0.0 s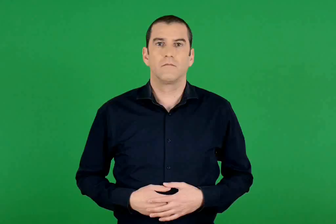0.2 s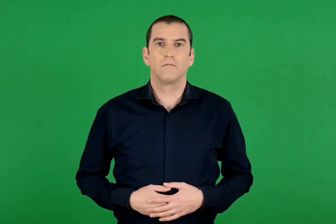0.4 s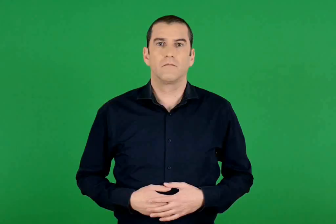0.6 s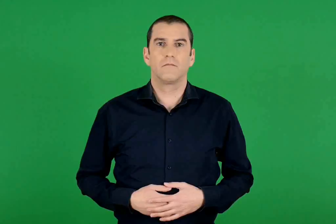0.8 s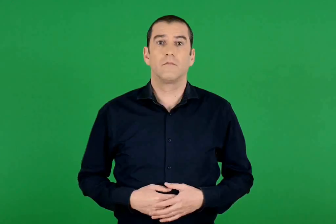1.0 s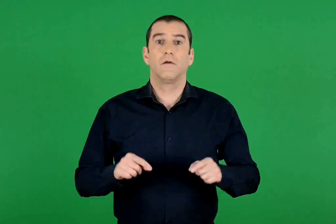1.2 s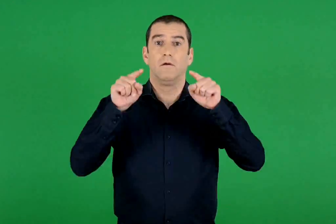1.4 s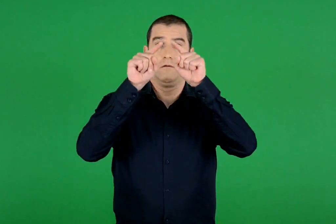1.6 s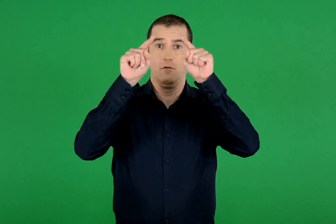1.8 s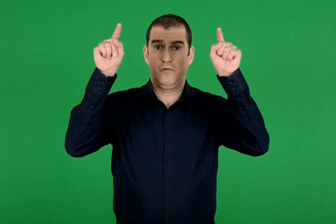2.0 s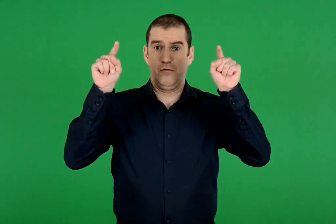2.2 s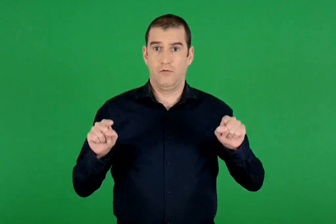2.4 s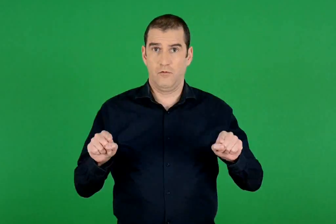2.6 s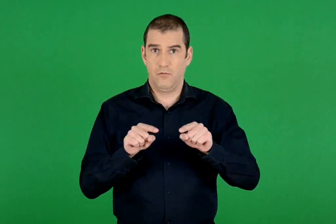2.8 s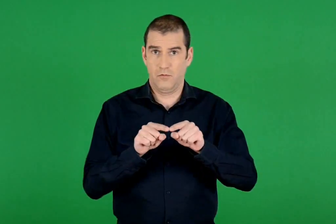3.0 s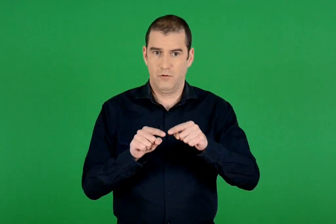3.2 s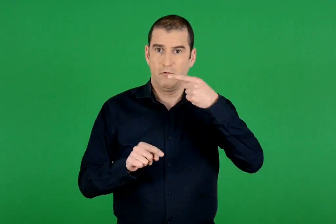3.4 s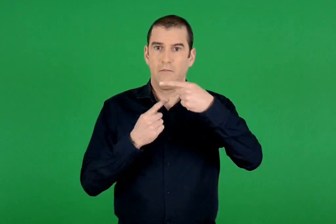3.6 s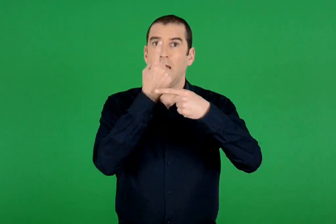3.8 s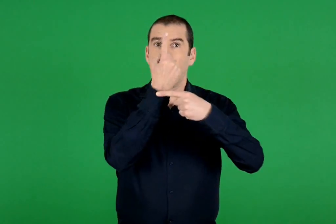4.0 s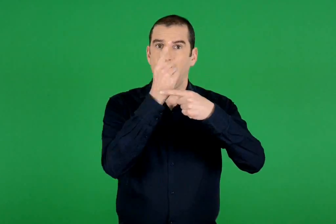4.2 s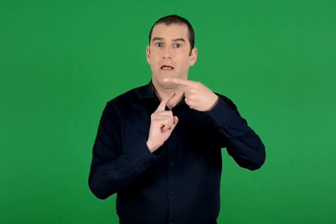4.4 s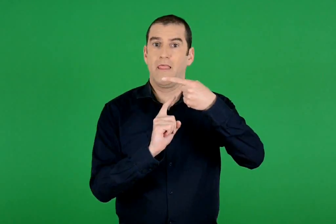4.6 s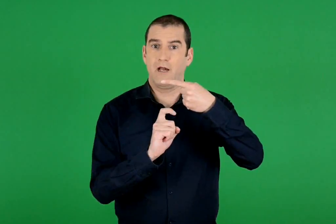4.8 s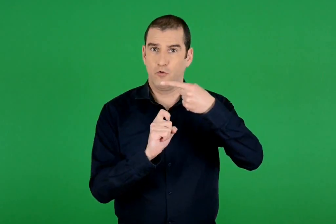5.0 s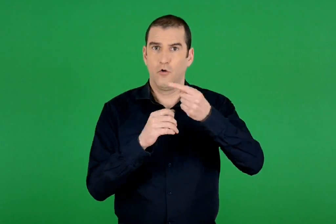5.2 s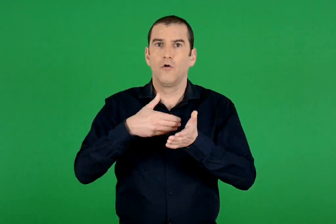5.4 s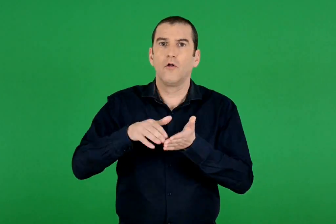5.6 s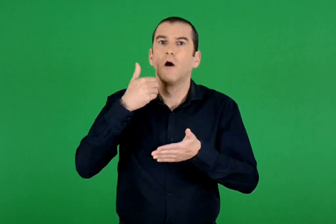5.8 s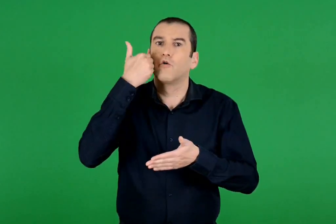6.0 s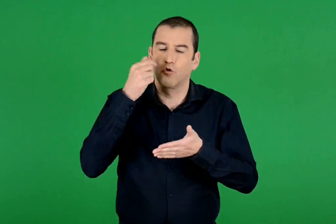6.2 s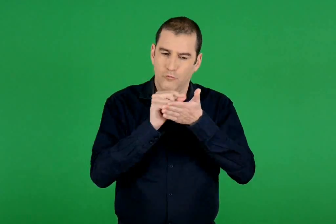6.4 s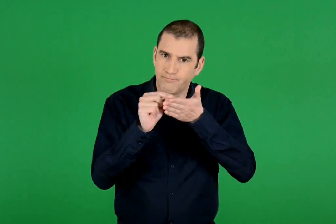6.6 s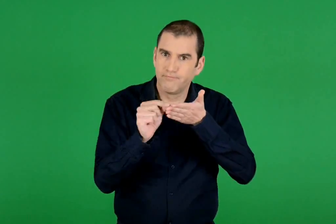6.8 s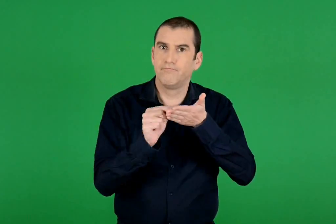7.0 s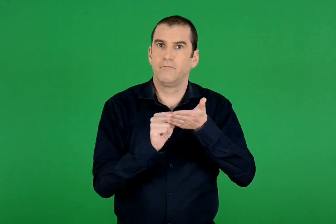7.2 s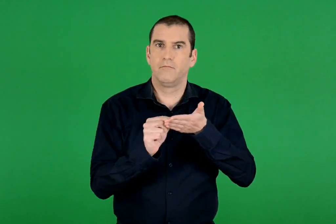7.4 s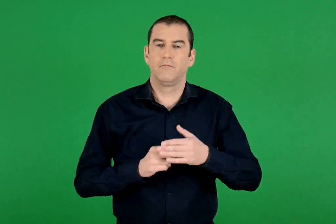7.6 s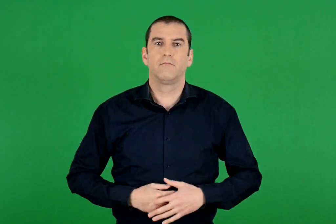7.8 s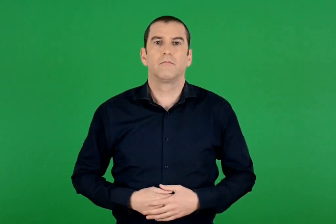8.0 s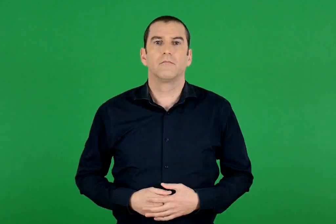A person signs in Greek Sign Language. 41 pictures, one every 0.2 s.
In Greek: βάφω κόκκινο το 1/10 του μεγάλου τετράγωνου
